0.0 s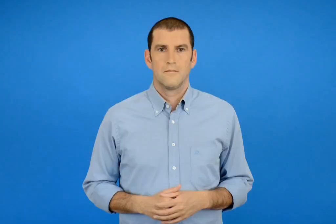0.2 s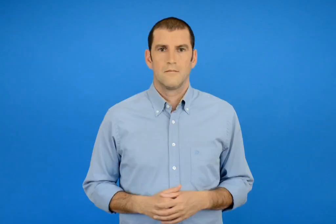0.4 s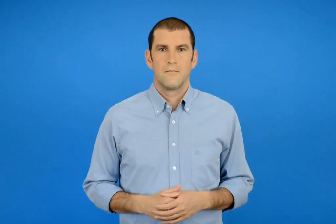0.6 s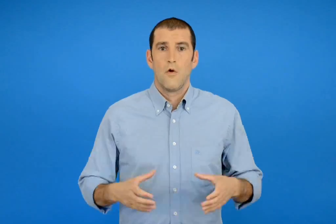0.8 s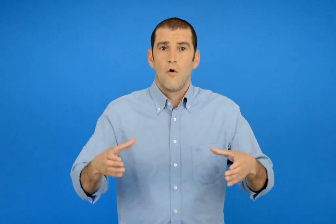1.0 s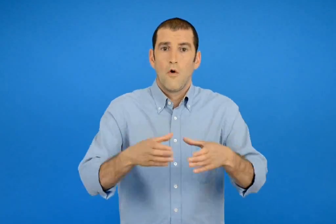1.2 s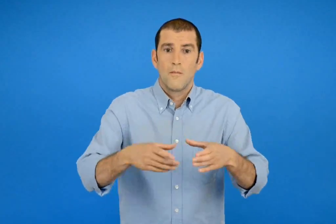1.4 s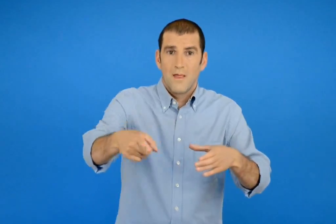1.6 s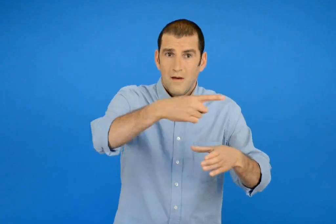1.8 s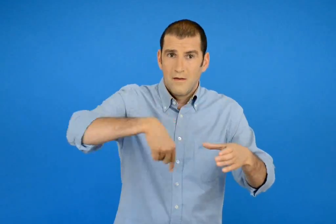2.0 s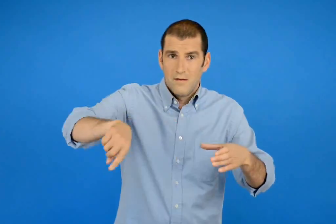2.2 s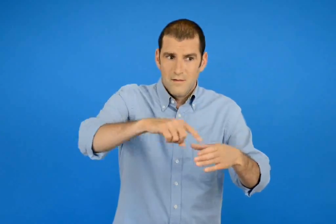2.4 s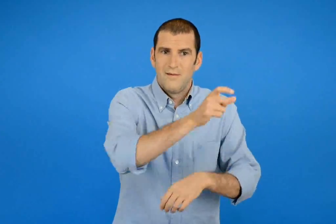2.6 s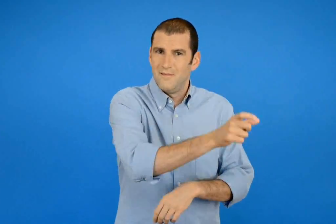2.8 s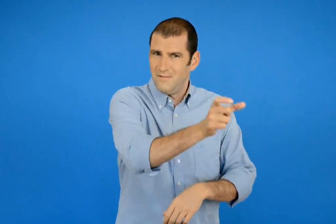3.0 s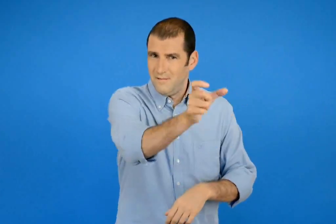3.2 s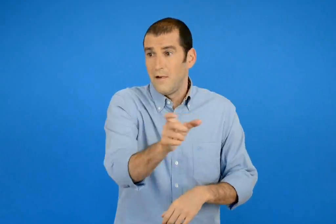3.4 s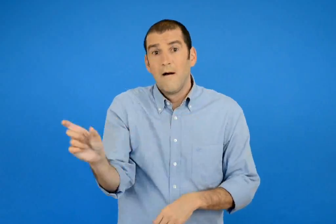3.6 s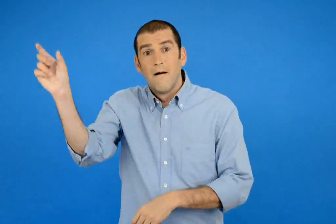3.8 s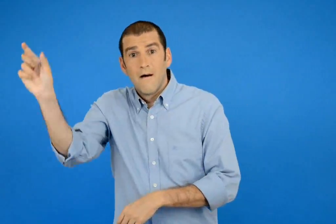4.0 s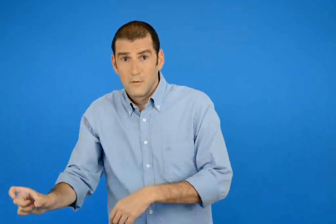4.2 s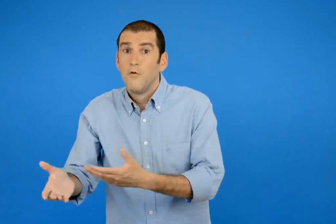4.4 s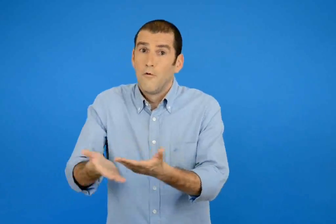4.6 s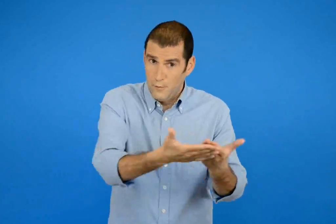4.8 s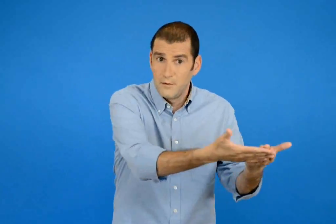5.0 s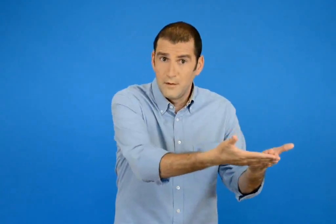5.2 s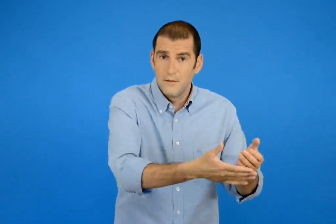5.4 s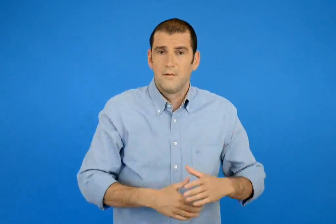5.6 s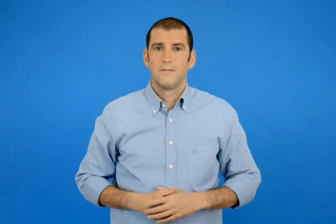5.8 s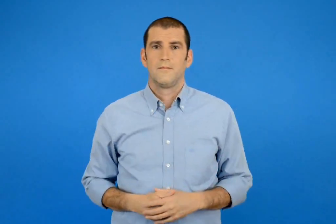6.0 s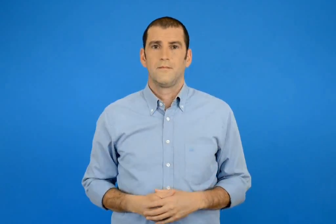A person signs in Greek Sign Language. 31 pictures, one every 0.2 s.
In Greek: βοήθησε τα άλλα μέλη της ομάδας του
